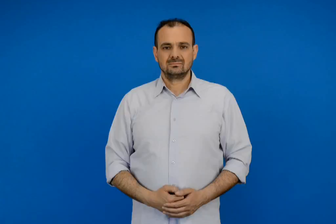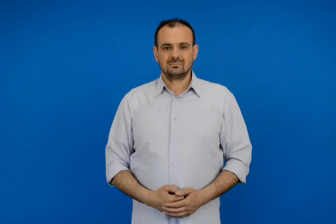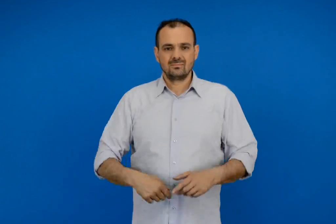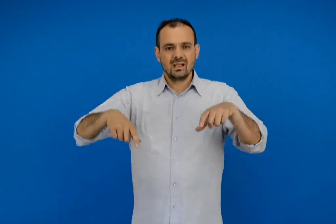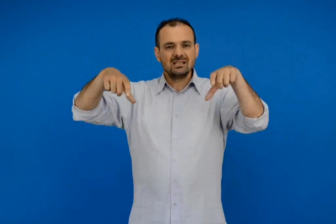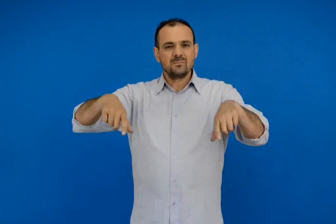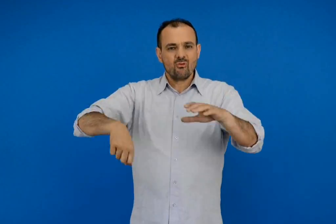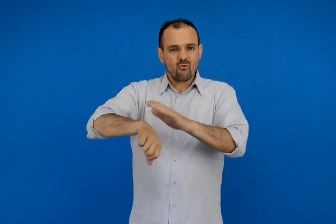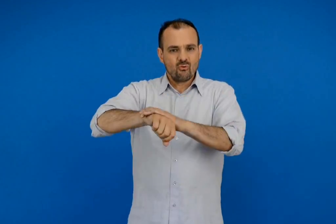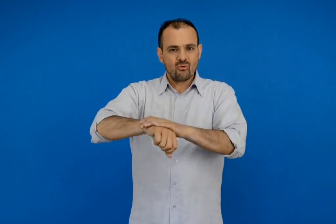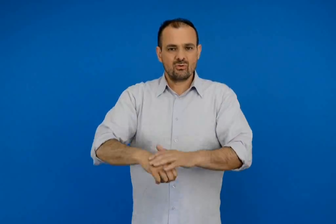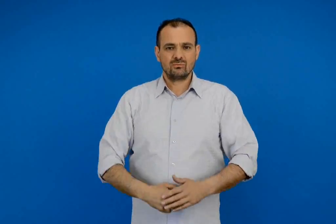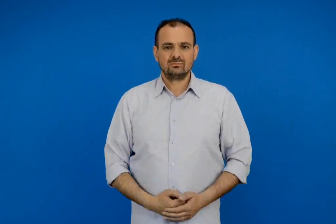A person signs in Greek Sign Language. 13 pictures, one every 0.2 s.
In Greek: γήπεδο
